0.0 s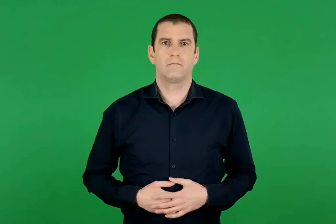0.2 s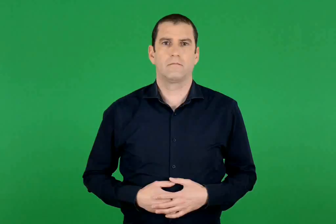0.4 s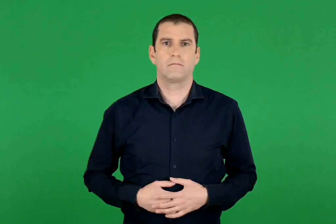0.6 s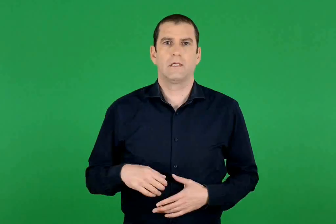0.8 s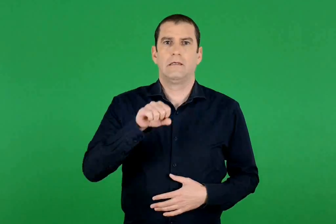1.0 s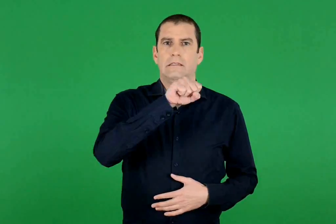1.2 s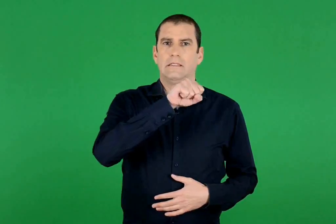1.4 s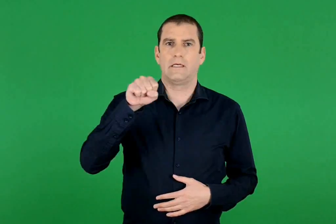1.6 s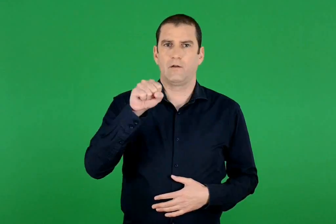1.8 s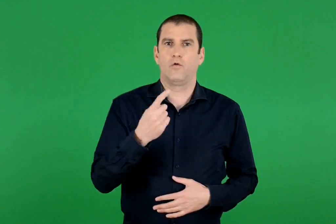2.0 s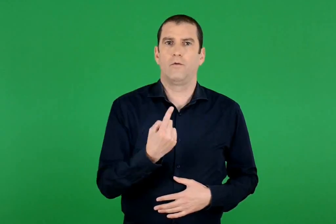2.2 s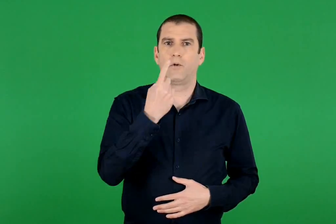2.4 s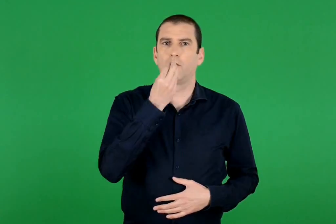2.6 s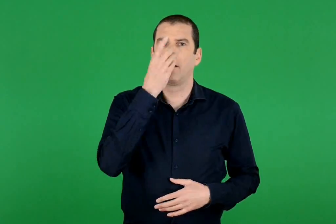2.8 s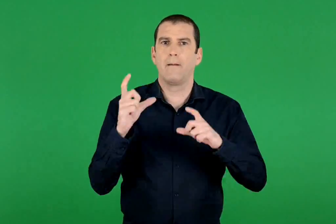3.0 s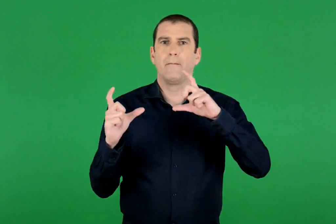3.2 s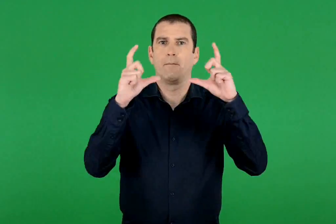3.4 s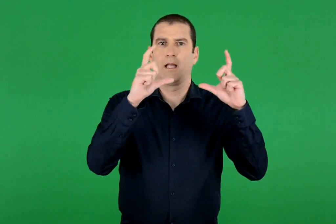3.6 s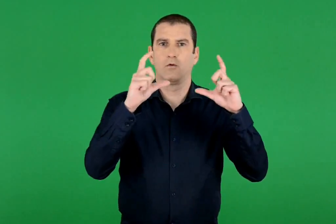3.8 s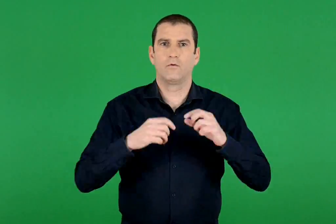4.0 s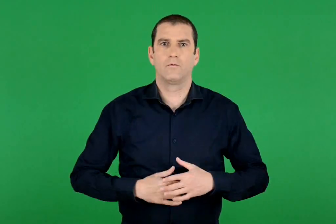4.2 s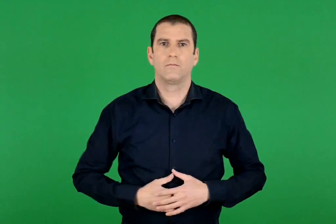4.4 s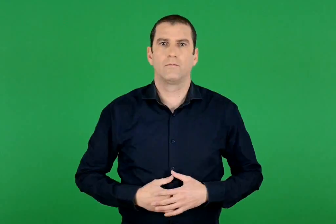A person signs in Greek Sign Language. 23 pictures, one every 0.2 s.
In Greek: σάββατο 1 μαΐου
